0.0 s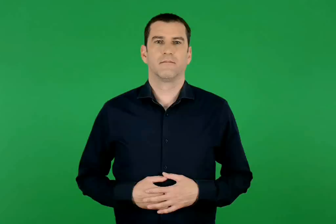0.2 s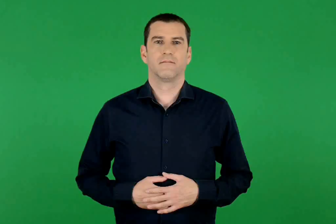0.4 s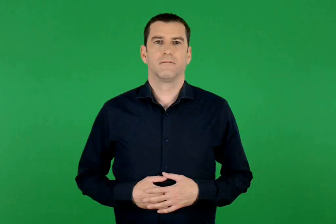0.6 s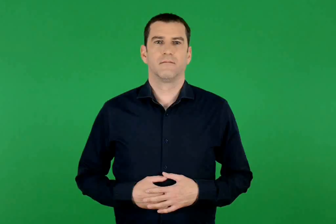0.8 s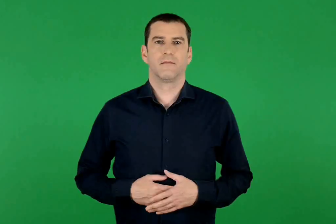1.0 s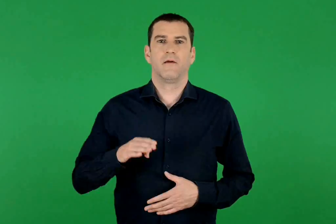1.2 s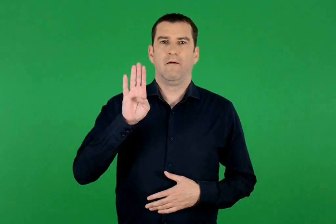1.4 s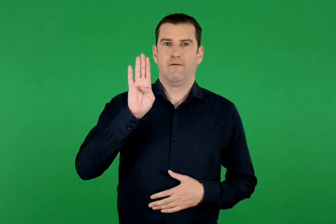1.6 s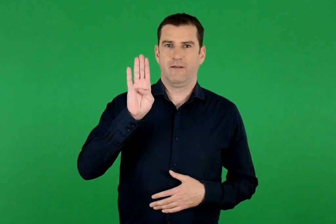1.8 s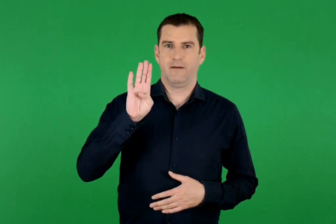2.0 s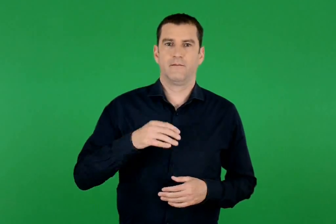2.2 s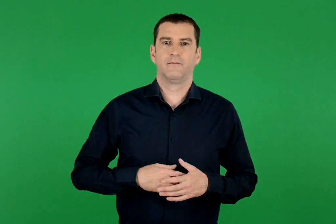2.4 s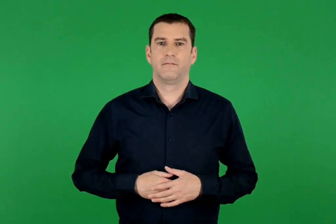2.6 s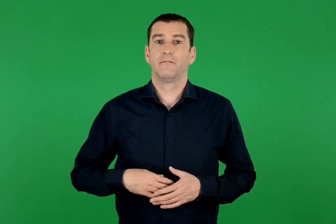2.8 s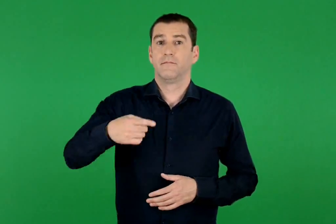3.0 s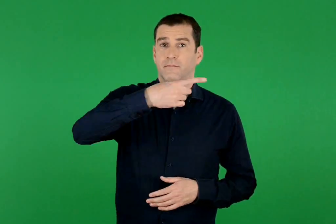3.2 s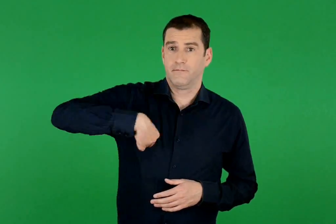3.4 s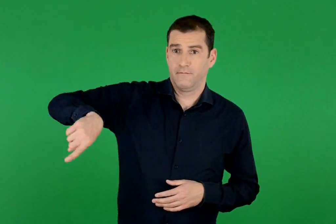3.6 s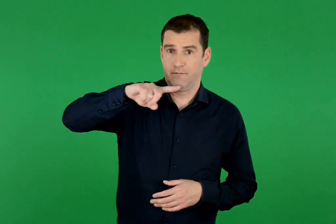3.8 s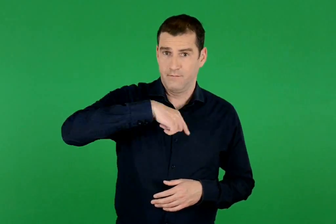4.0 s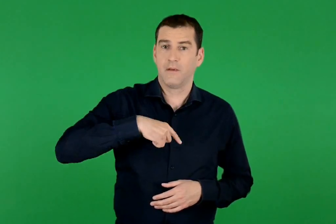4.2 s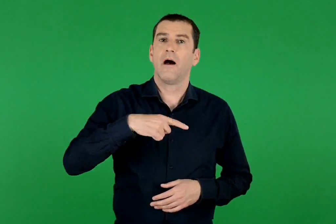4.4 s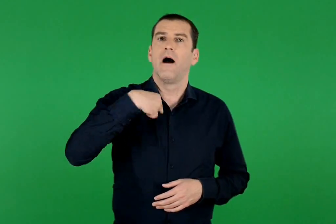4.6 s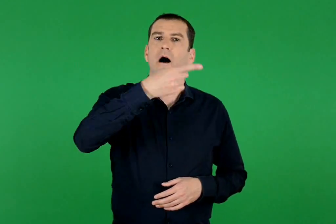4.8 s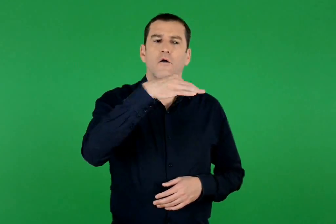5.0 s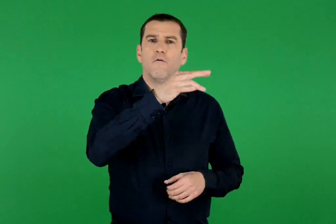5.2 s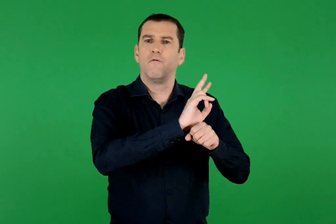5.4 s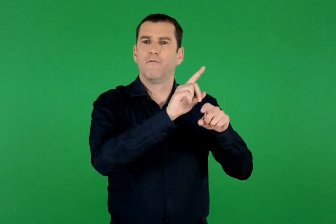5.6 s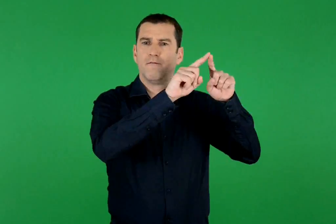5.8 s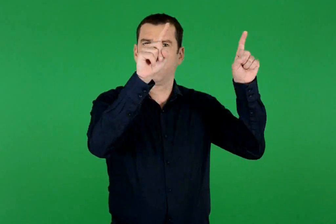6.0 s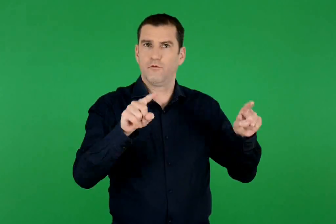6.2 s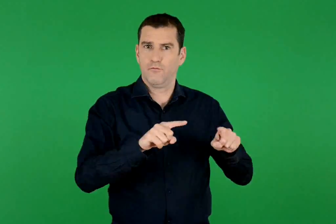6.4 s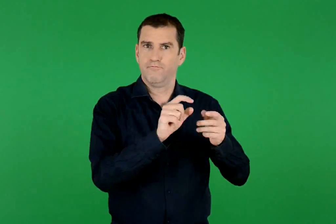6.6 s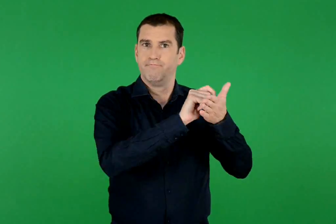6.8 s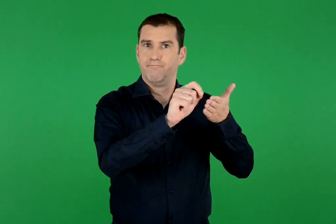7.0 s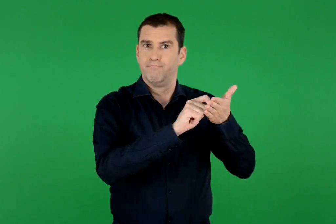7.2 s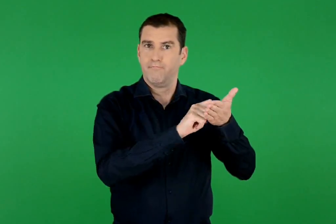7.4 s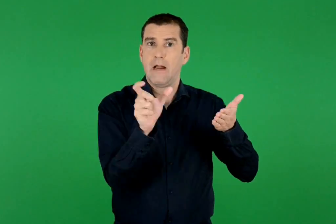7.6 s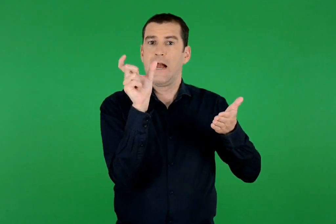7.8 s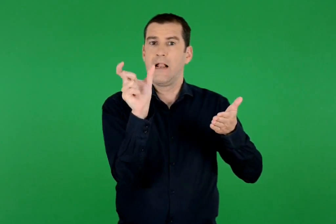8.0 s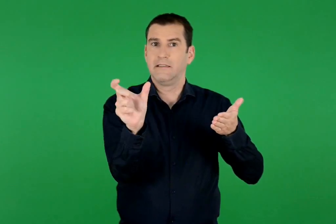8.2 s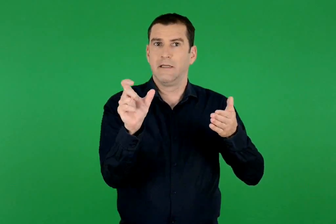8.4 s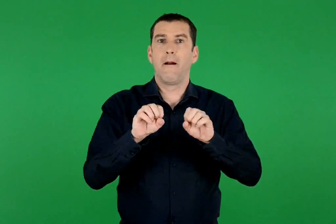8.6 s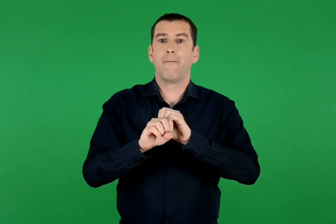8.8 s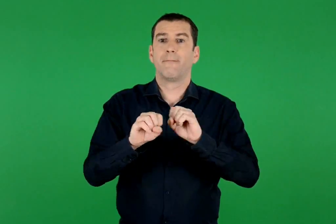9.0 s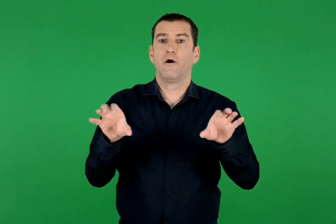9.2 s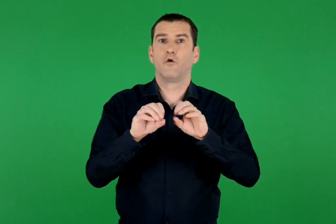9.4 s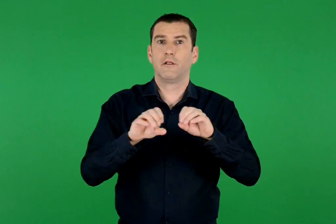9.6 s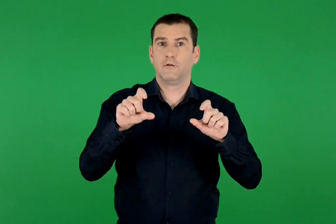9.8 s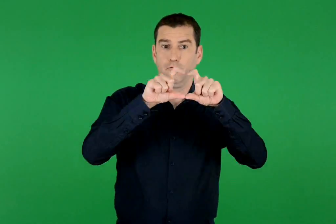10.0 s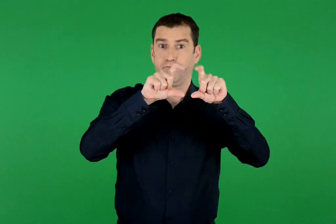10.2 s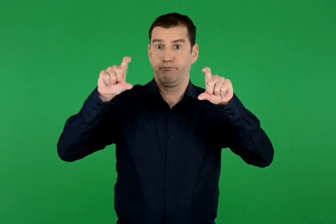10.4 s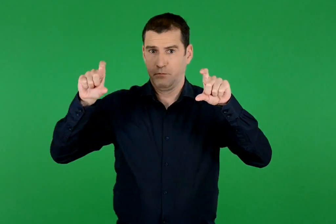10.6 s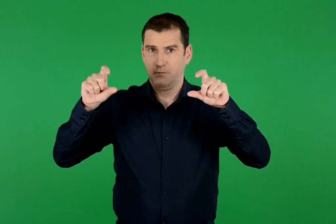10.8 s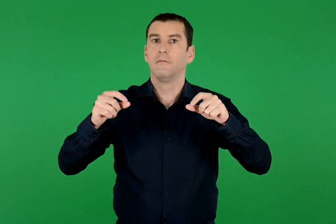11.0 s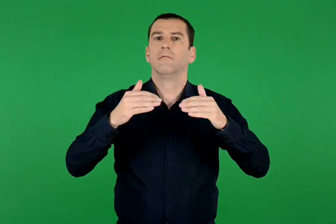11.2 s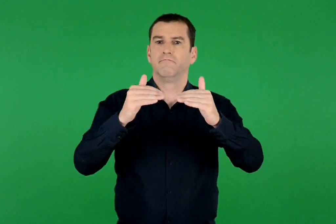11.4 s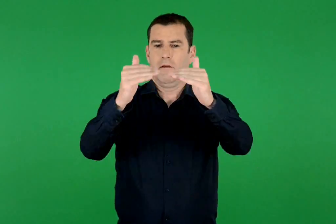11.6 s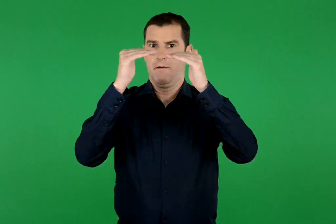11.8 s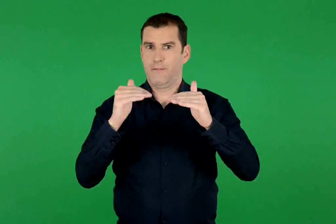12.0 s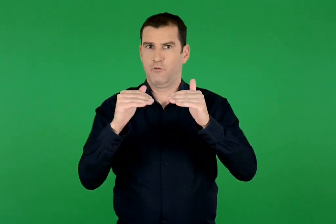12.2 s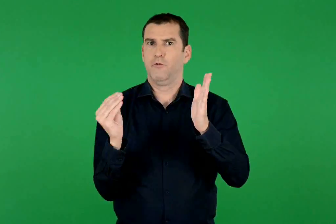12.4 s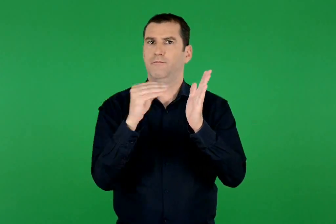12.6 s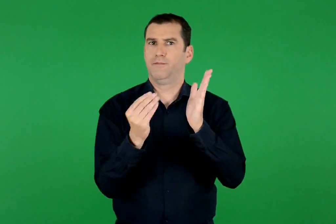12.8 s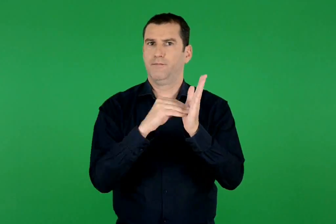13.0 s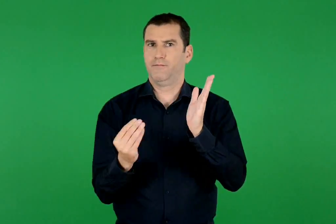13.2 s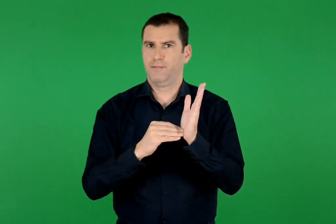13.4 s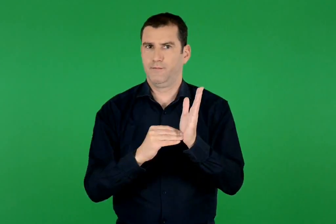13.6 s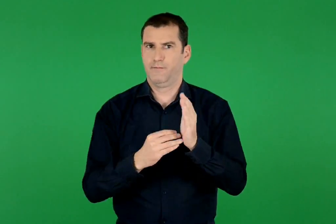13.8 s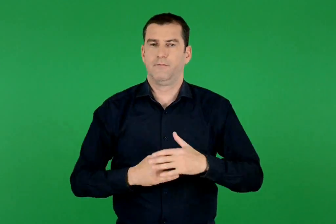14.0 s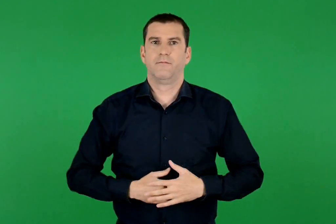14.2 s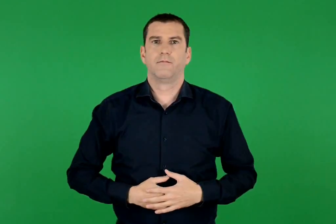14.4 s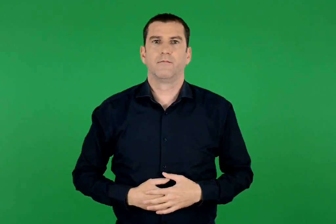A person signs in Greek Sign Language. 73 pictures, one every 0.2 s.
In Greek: β γράφουμε στο άλλο φύλλο τη λέξη πληροφορίες και από κάτω συμπληρώνουμε:
